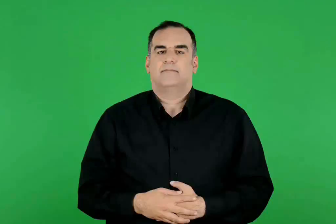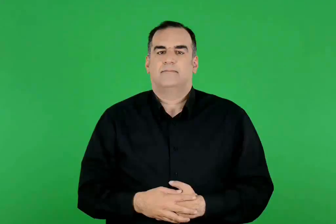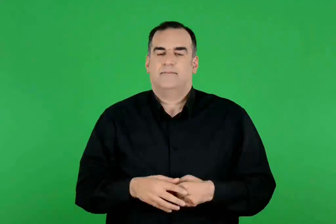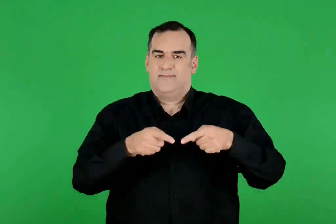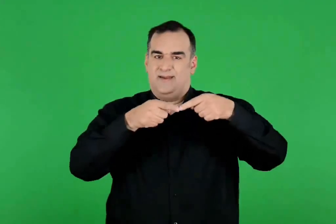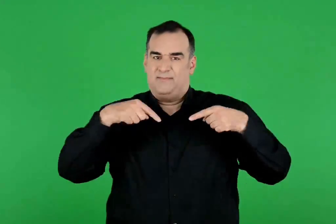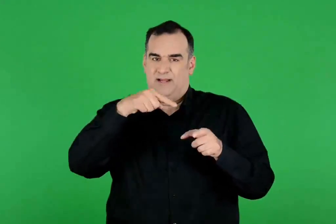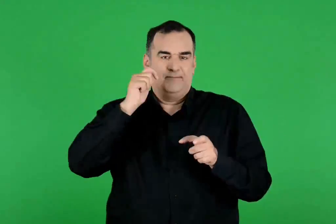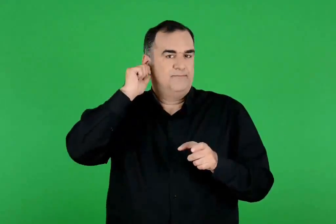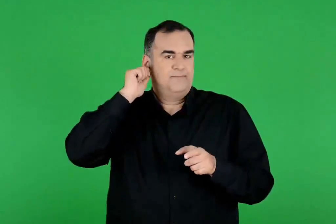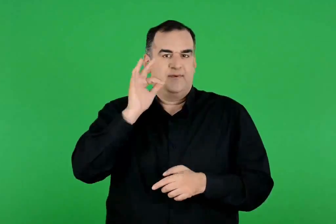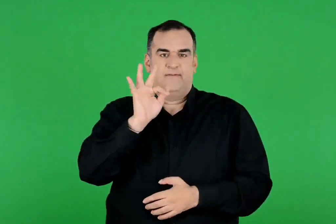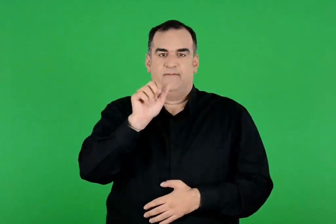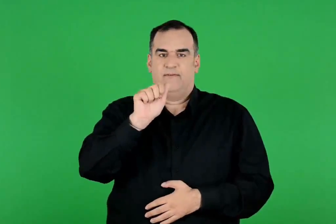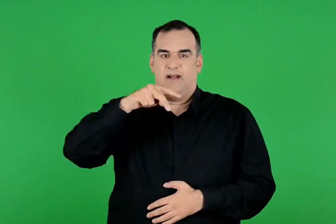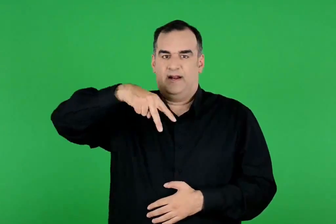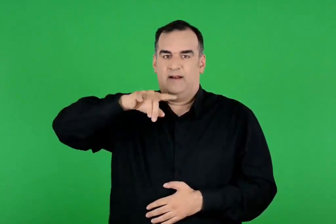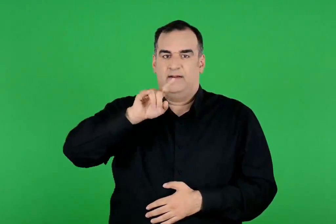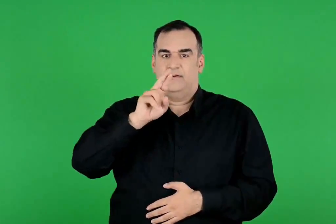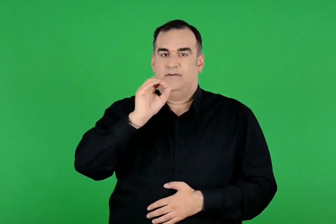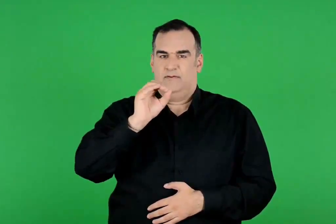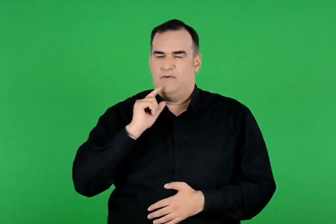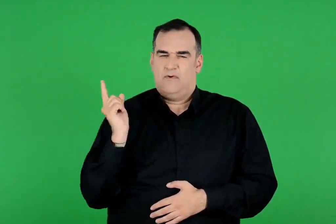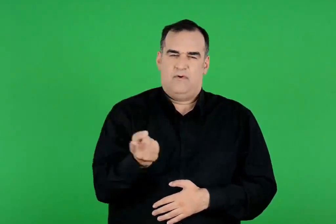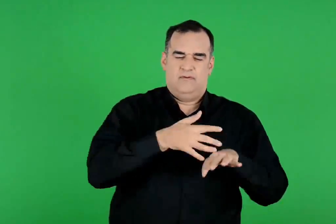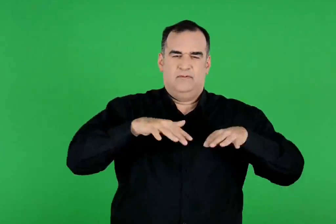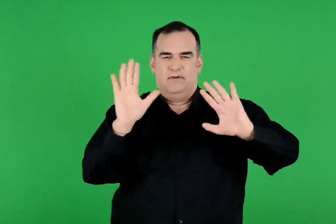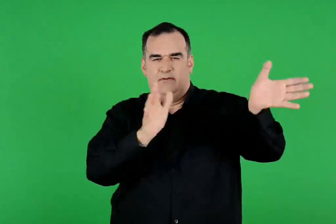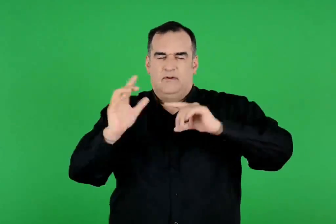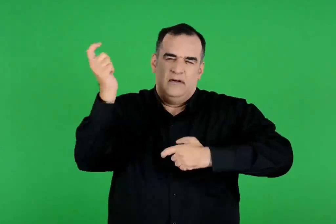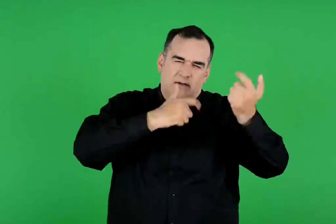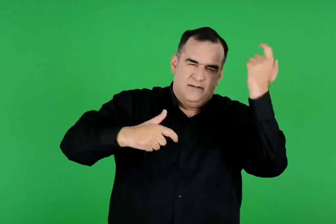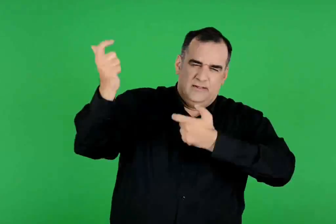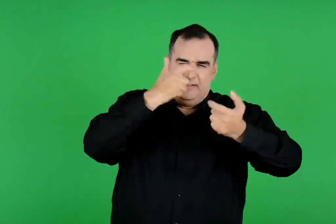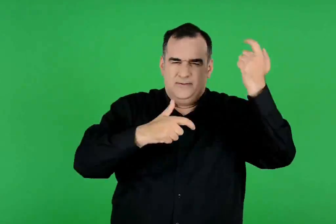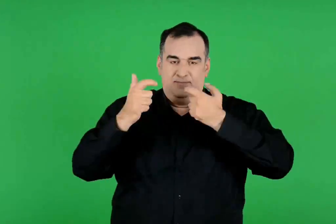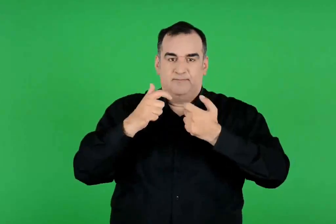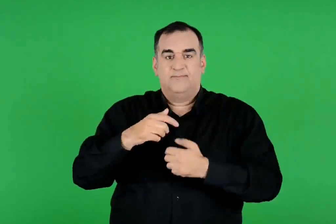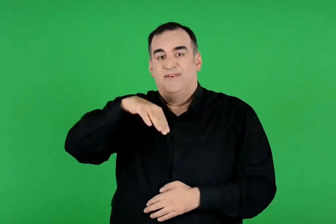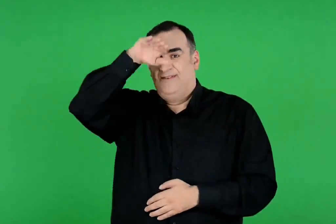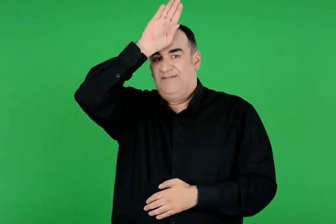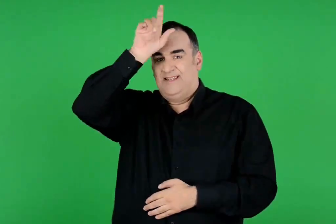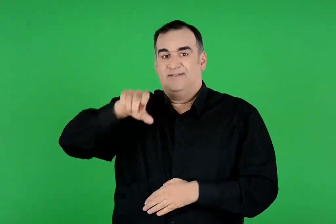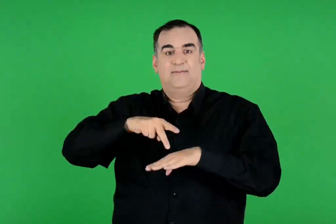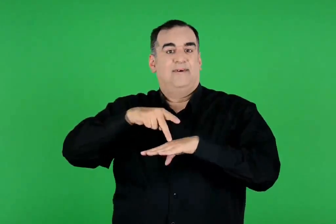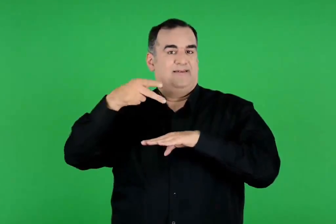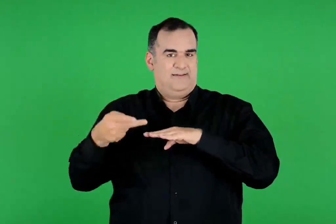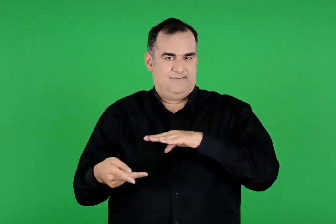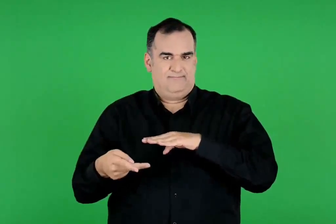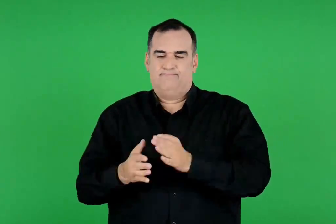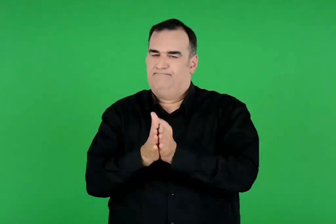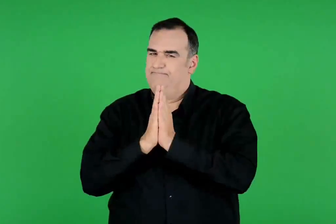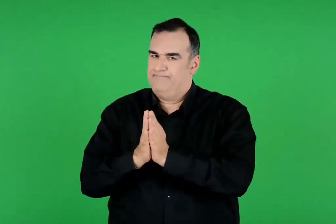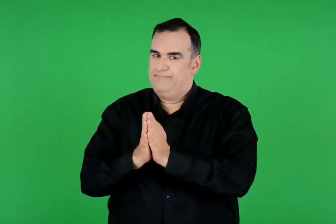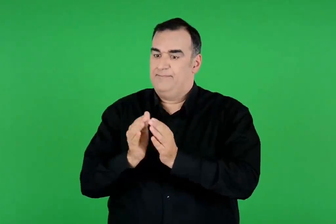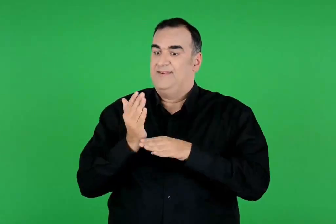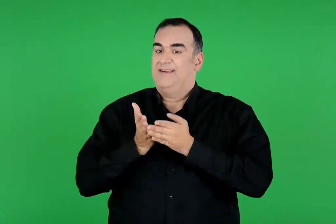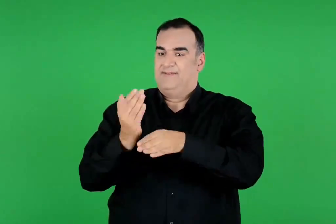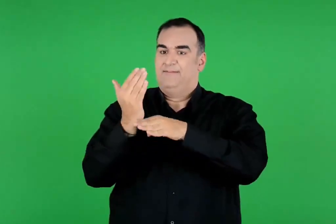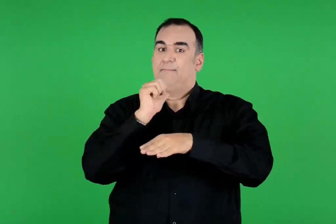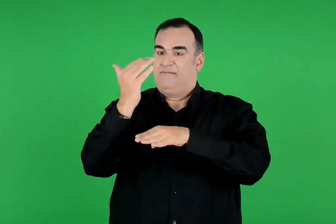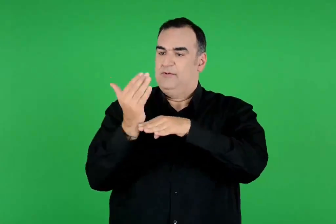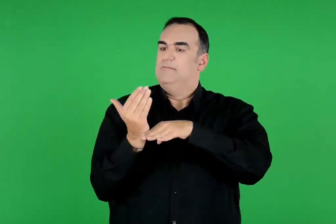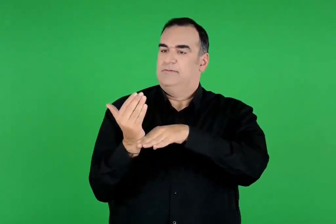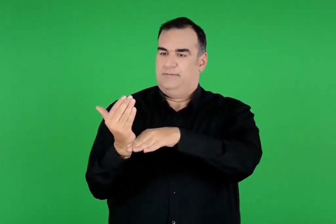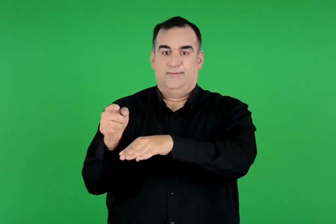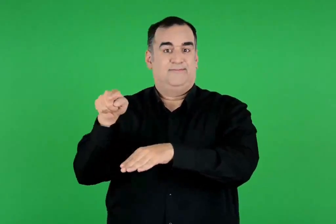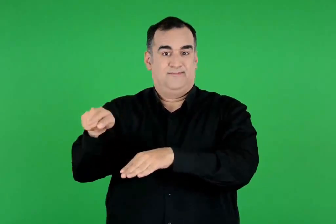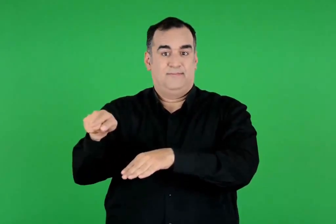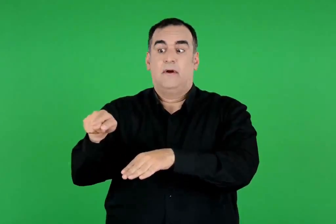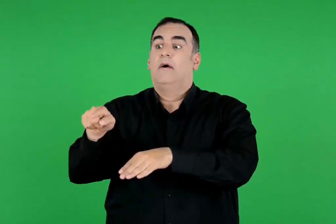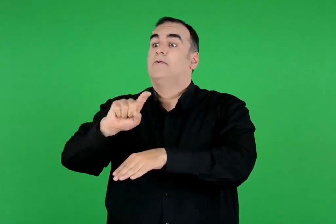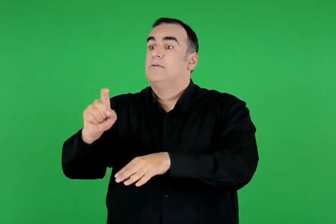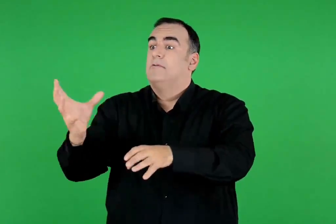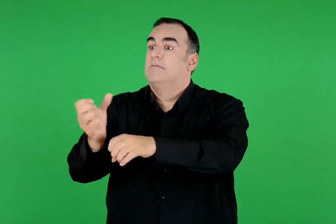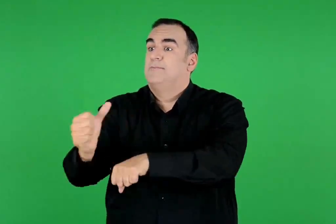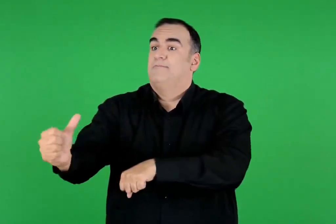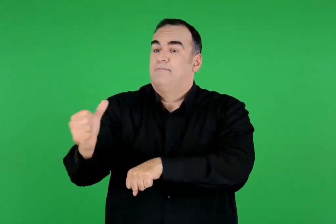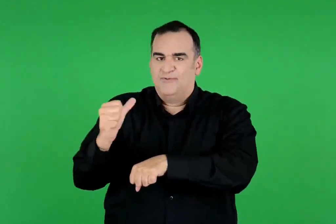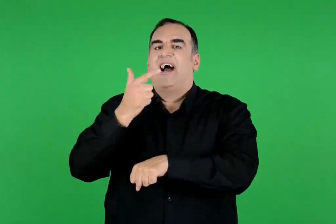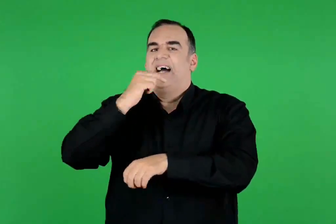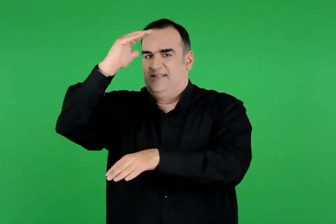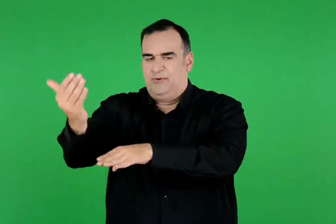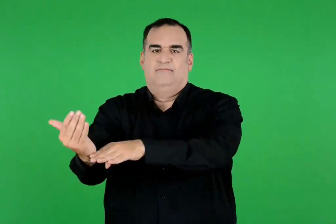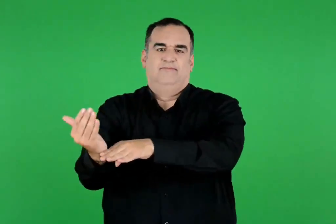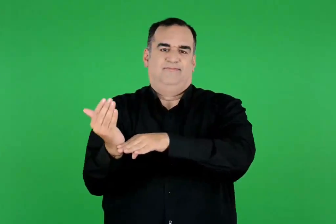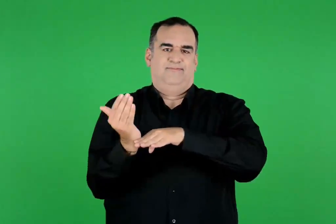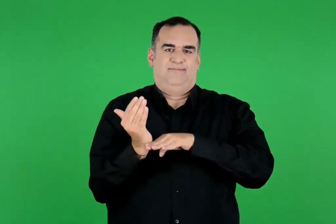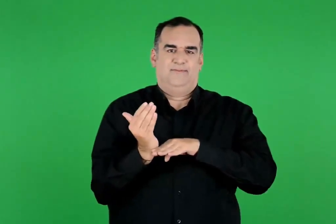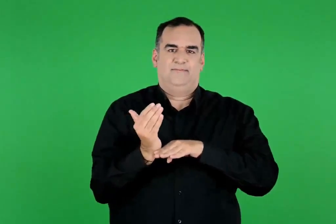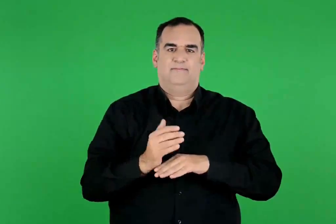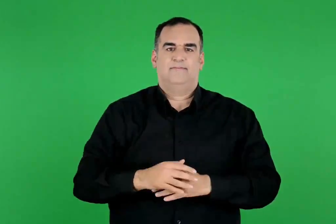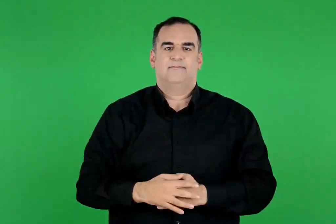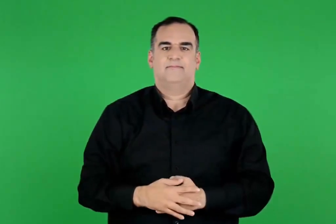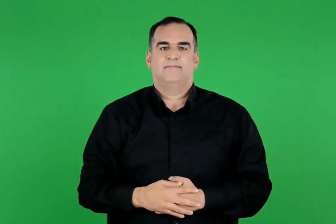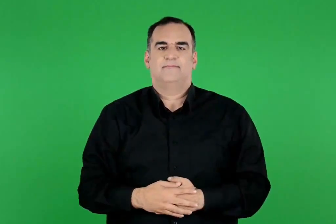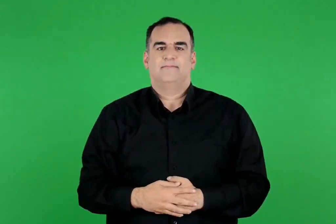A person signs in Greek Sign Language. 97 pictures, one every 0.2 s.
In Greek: στο λιμάνι του φαλήρου τούς αποχαιρέτησαν όλοι κλαίγοντας. έβαλαν στο καράβι μαύρα πανιά κι ο βασιλιάς αιγέας τους παρακάλεσε , αν γύριζαν ζωντανοί , να βάλουν πανιά άσπρα
